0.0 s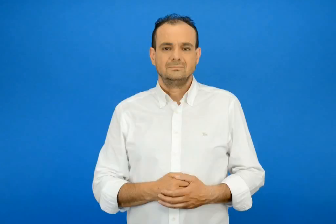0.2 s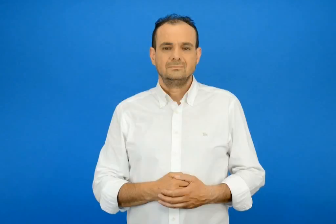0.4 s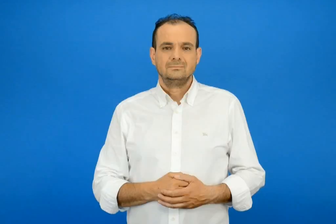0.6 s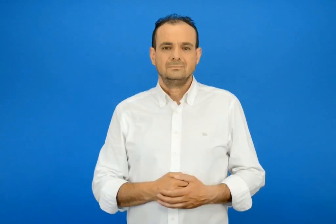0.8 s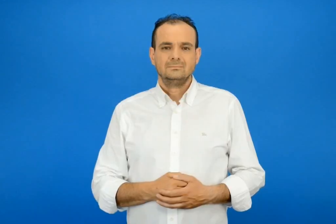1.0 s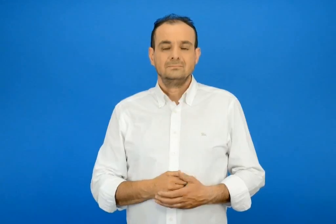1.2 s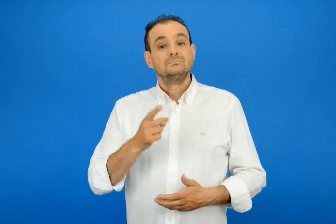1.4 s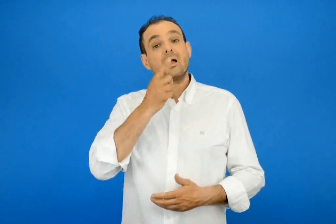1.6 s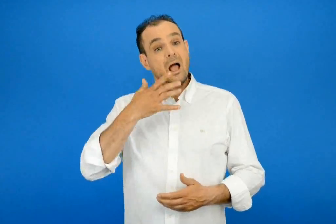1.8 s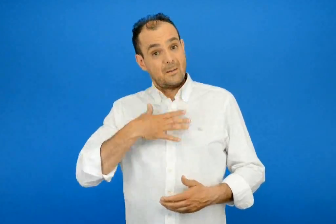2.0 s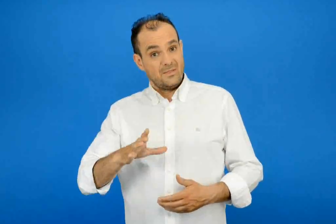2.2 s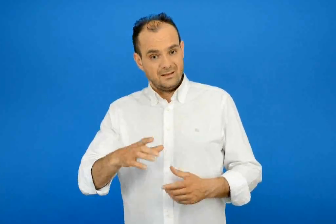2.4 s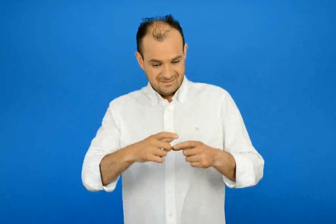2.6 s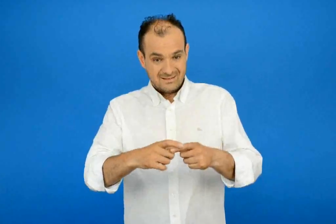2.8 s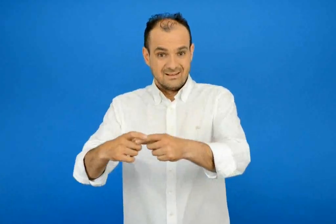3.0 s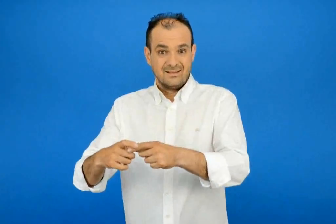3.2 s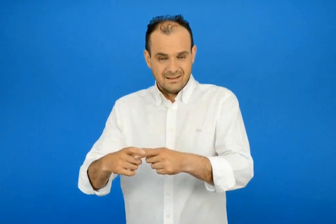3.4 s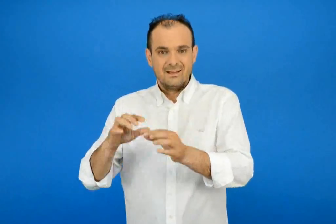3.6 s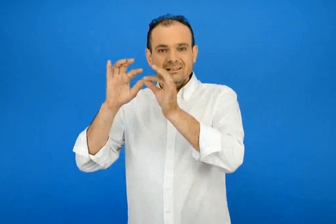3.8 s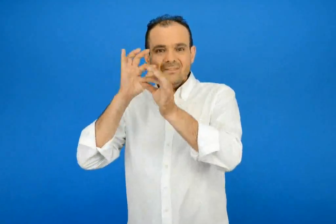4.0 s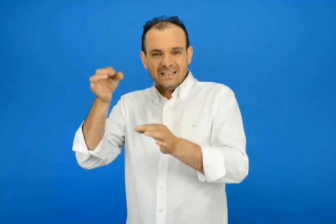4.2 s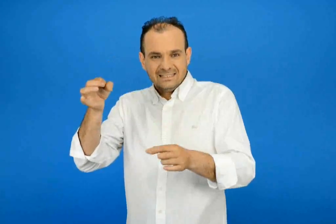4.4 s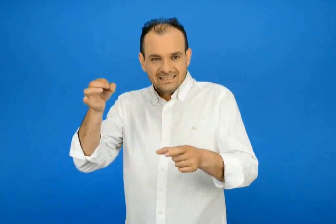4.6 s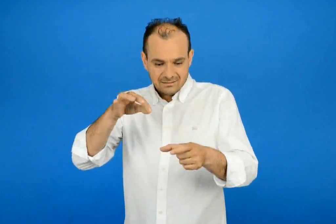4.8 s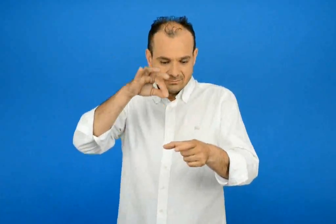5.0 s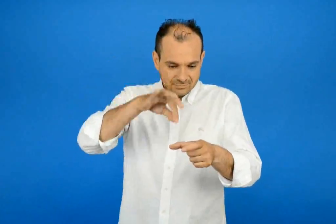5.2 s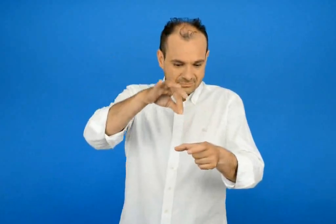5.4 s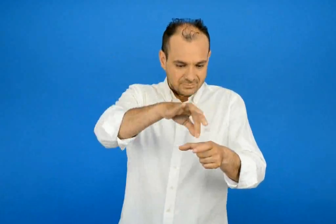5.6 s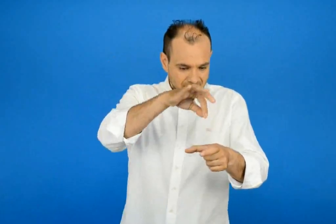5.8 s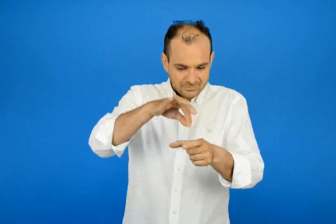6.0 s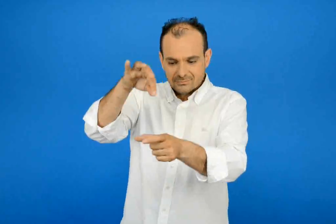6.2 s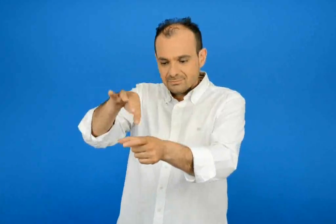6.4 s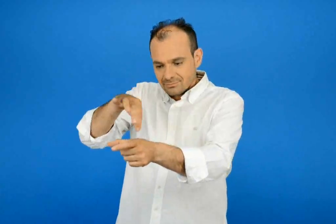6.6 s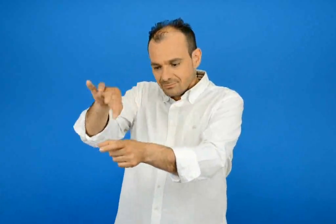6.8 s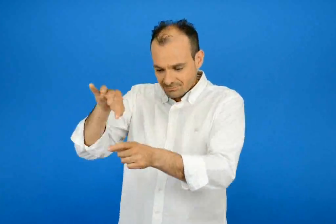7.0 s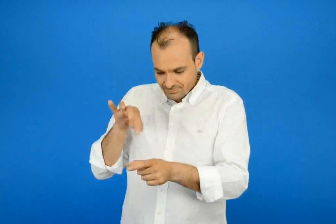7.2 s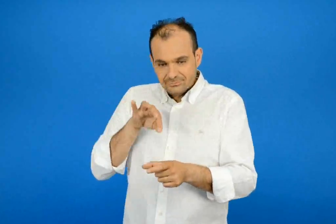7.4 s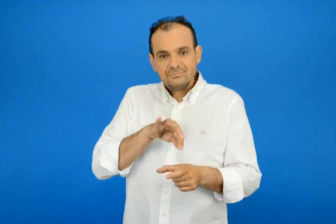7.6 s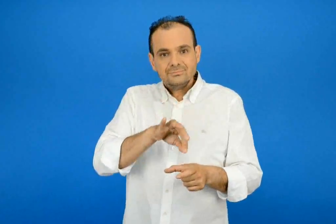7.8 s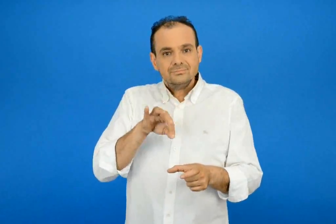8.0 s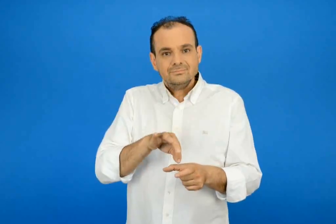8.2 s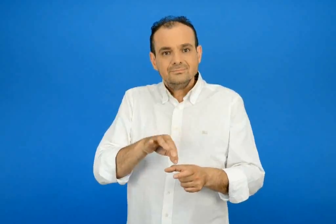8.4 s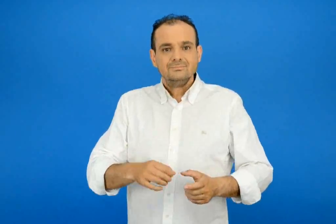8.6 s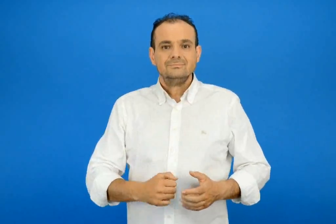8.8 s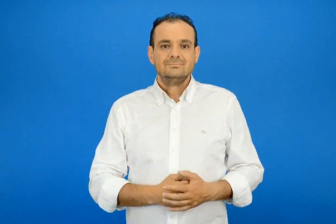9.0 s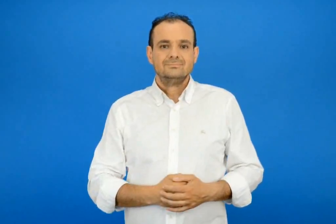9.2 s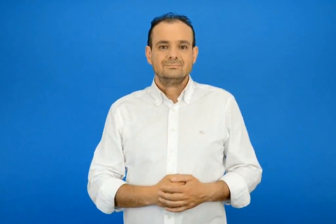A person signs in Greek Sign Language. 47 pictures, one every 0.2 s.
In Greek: αν θέλετε τα στολίζετε με σταφίδες
